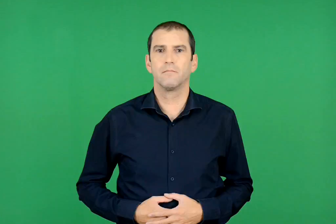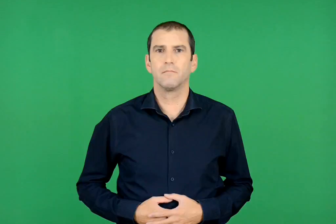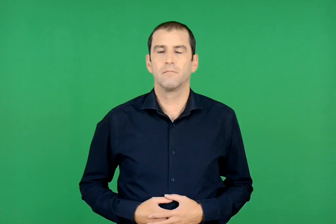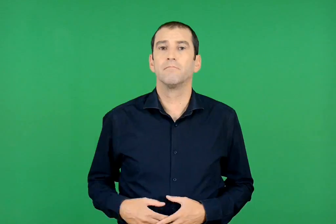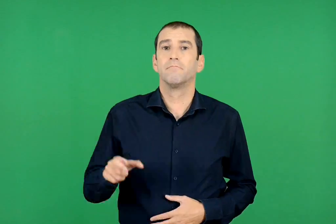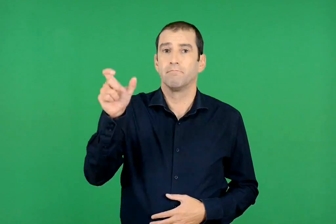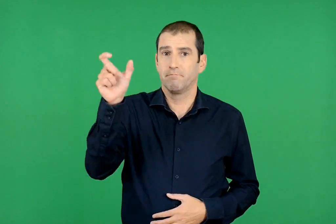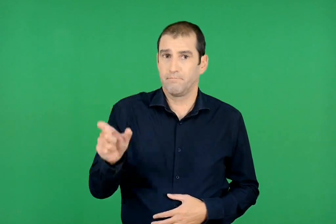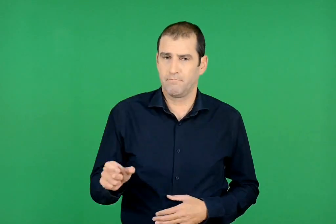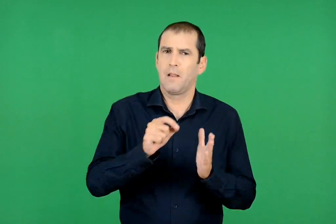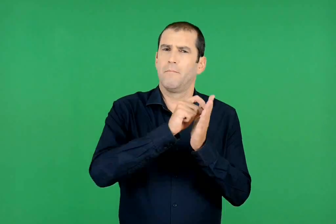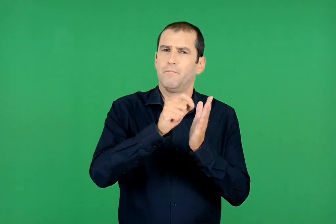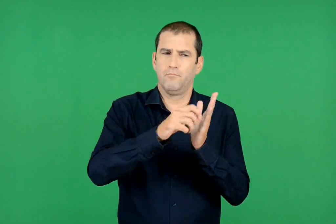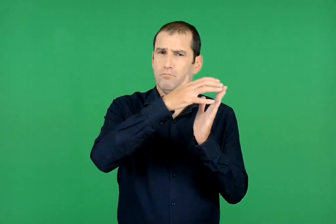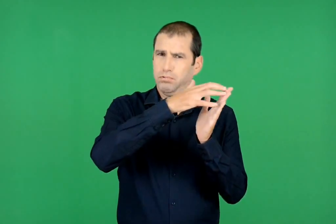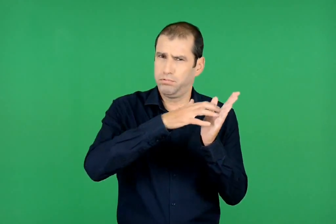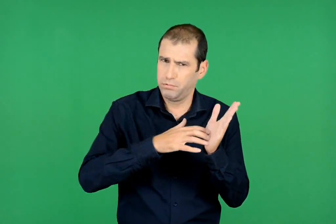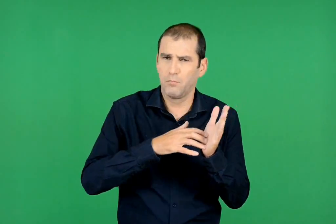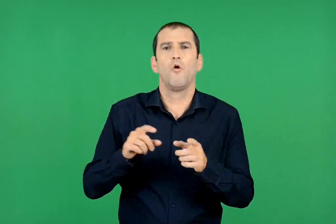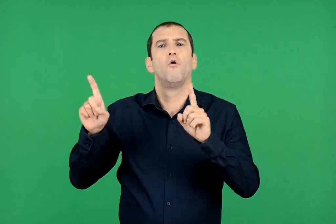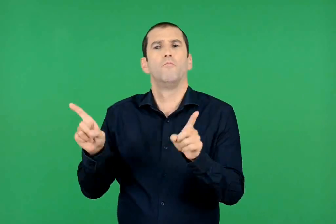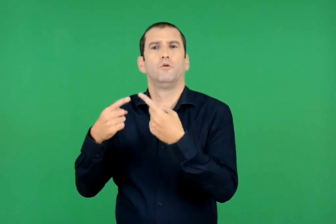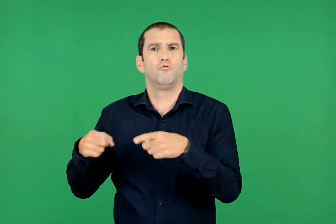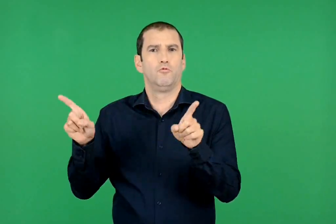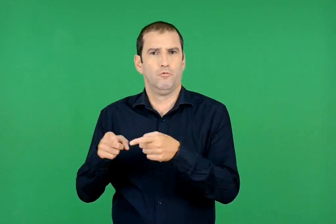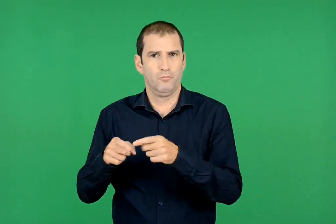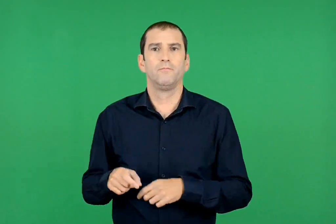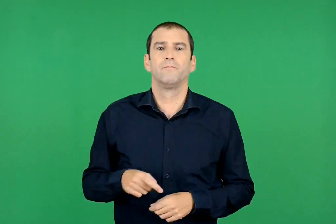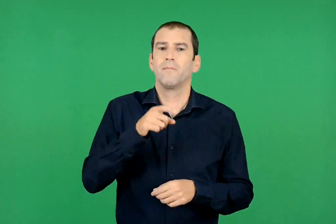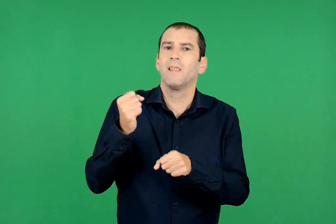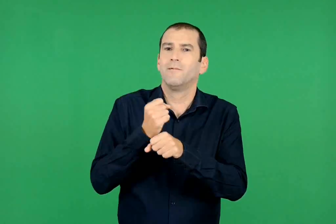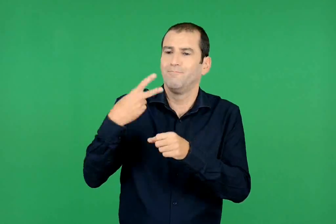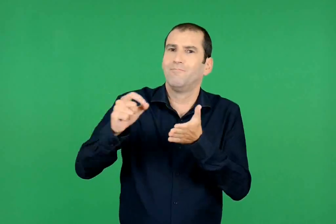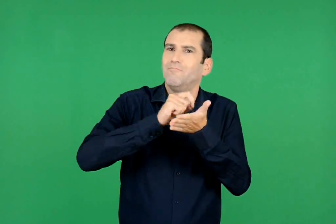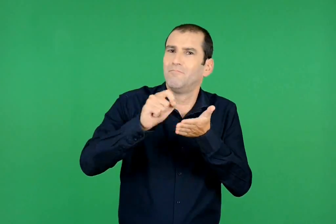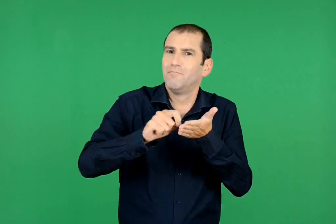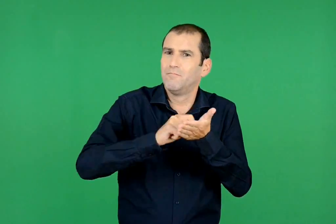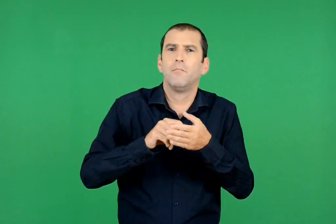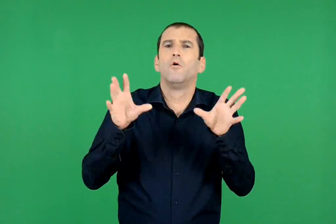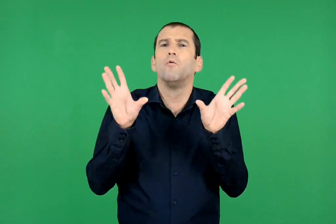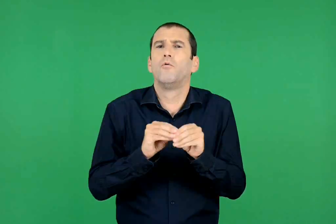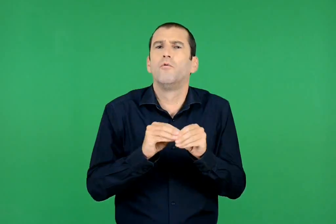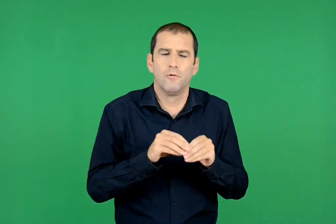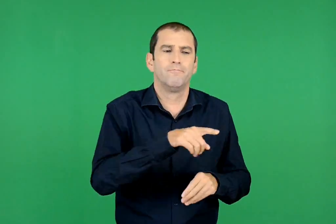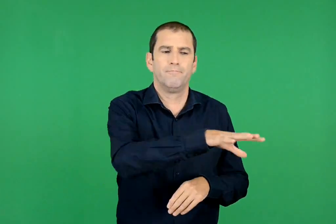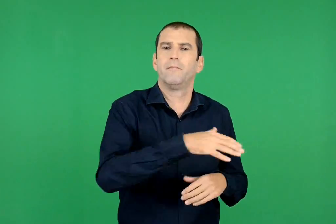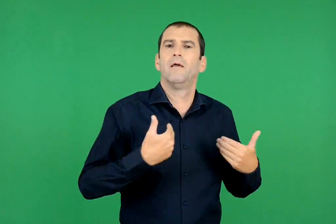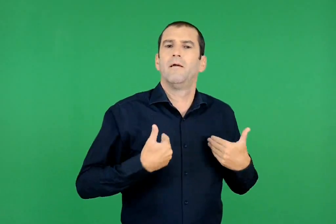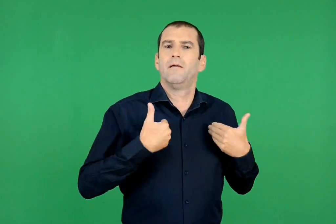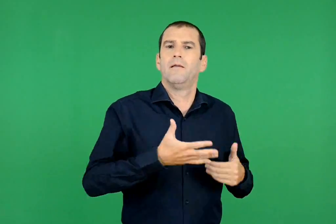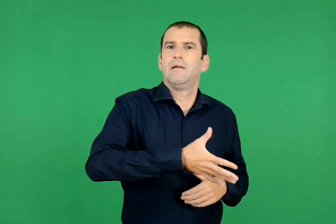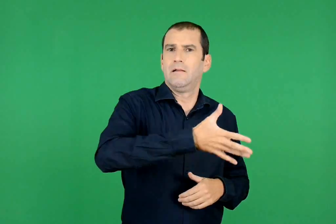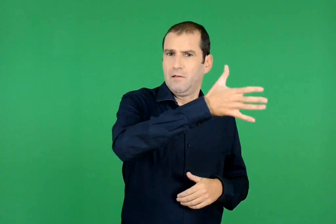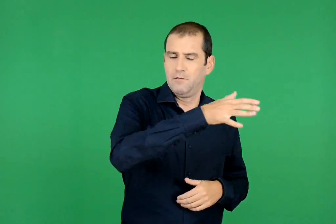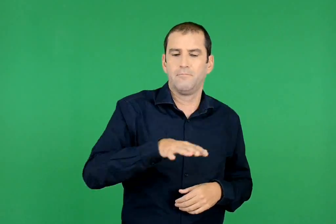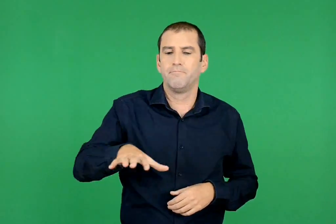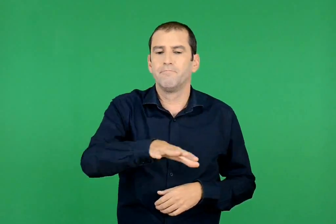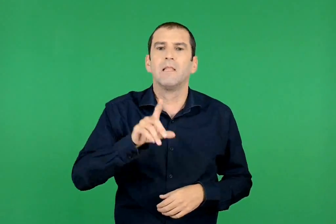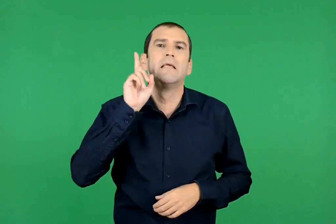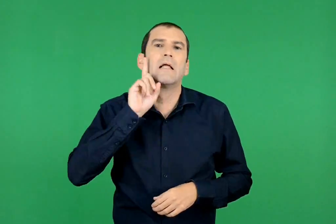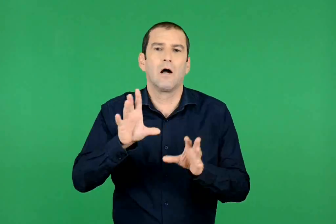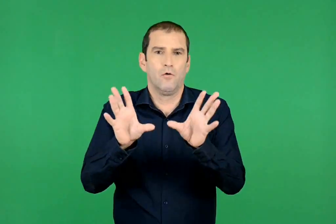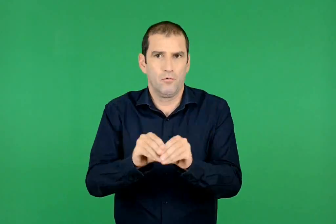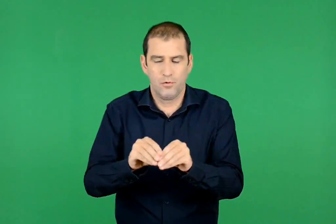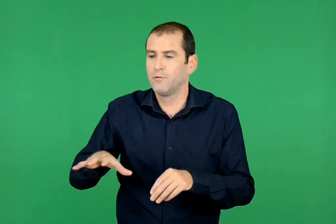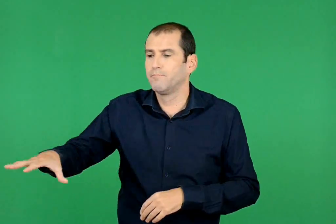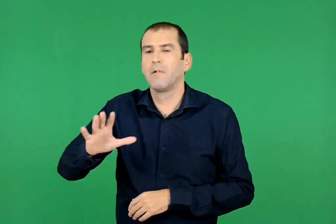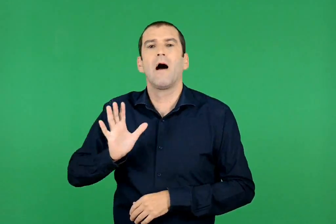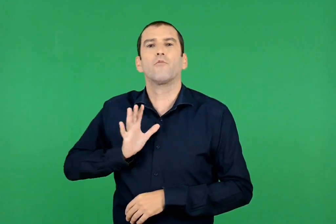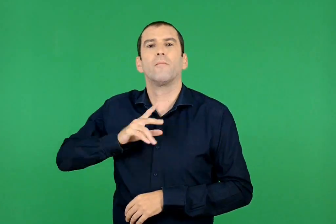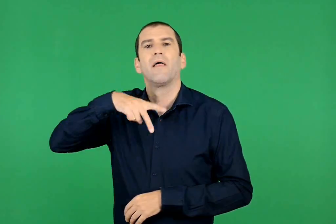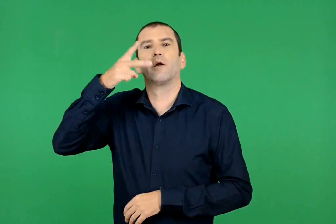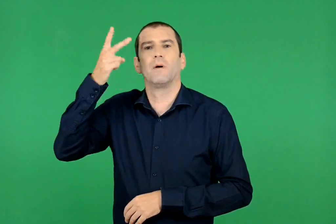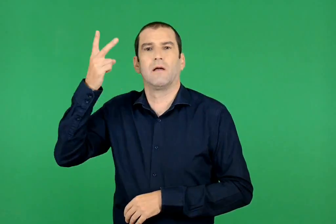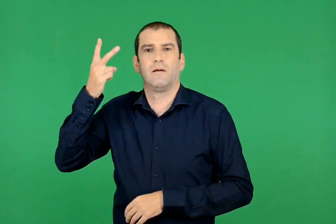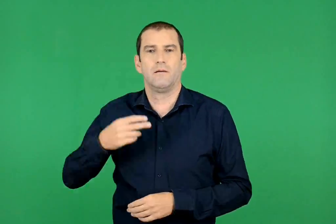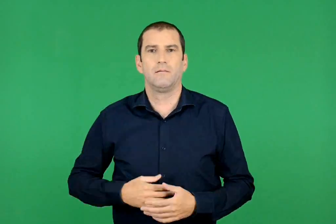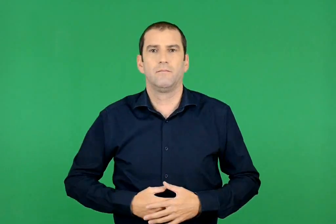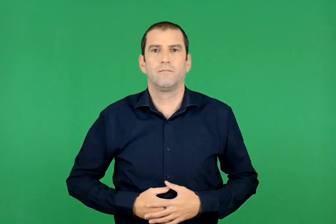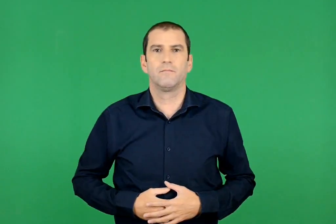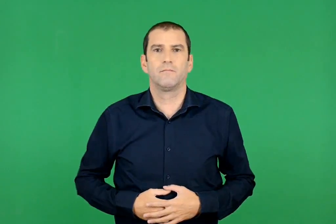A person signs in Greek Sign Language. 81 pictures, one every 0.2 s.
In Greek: πεζογράφος και μουσικός. τα έργα της αναφέρονται στην εφηβική ηλικία , στη θέση της γυναίκας , στα ανθρώπινα δικαιώματα
